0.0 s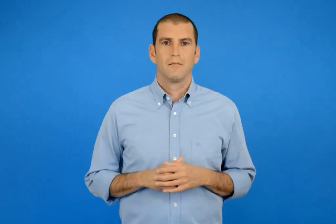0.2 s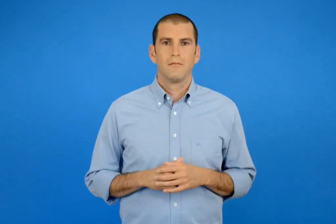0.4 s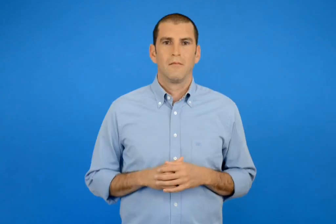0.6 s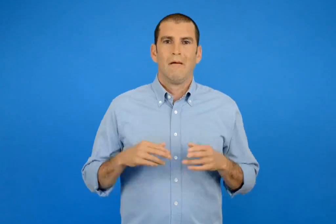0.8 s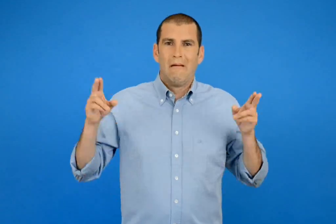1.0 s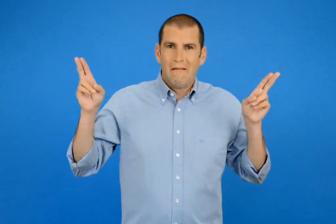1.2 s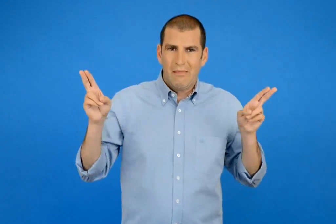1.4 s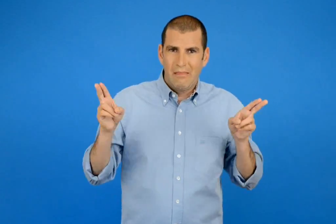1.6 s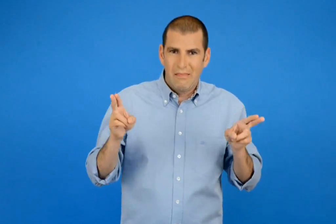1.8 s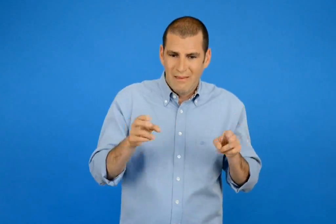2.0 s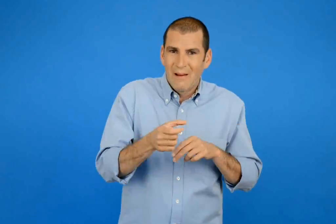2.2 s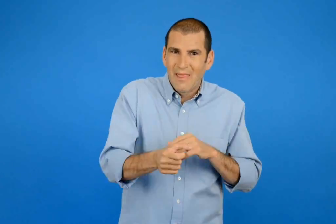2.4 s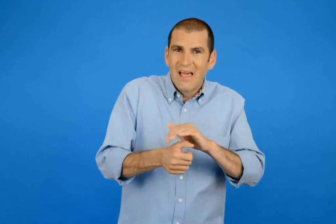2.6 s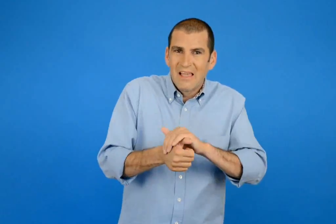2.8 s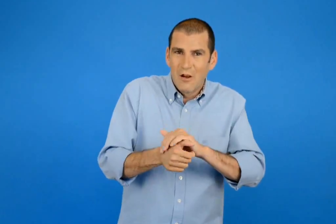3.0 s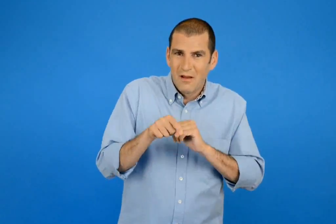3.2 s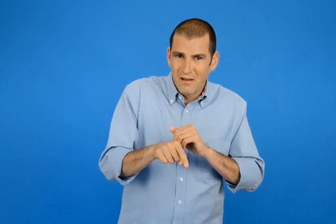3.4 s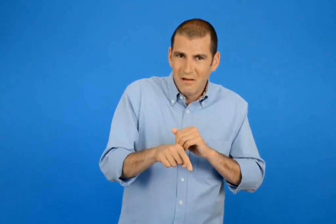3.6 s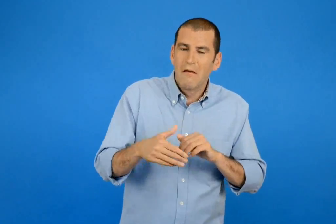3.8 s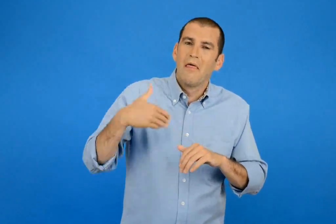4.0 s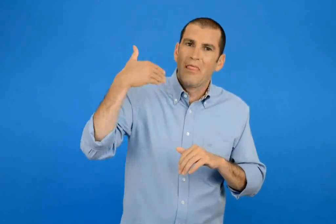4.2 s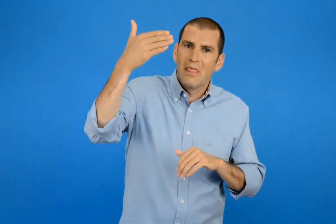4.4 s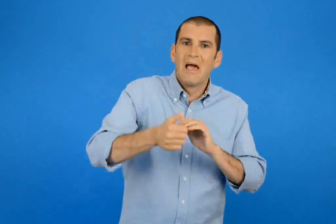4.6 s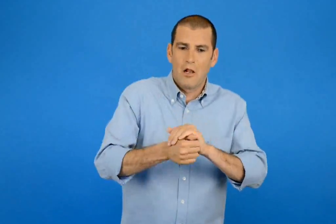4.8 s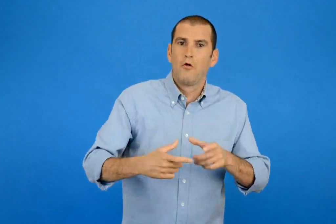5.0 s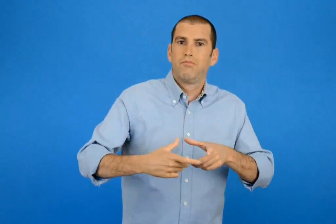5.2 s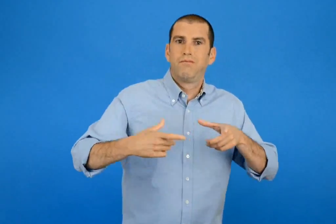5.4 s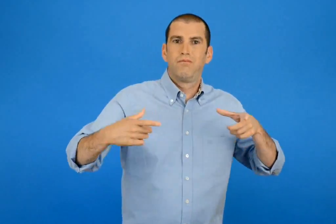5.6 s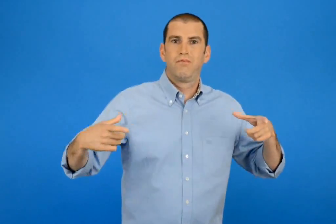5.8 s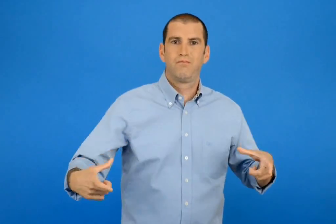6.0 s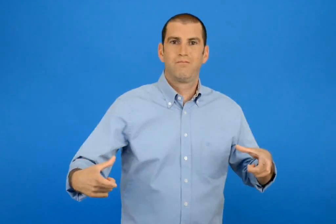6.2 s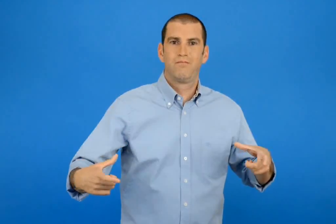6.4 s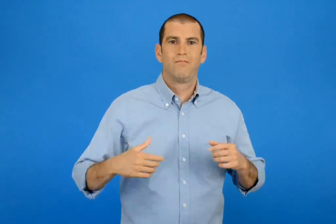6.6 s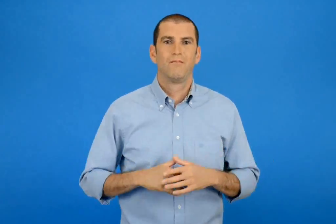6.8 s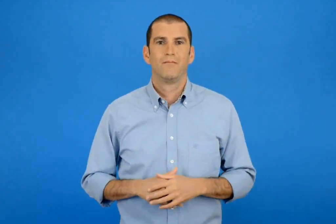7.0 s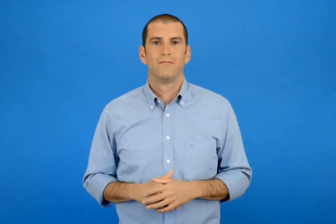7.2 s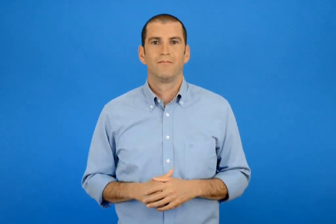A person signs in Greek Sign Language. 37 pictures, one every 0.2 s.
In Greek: ελάχιστα μικρά καταφέρνουν να γίνουν μεγάλες χελώνες
